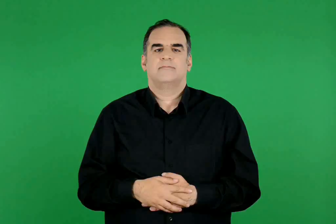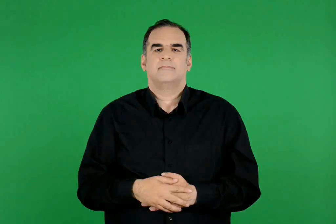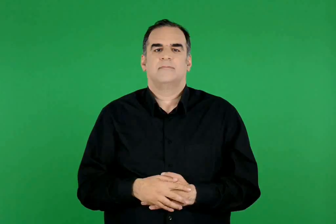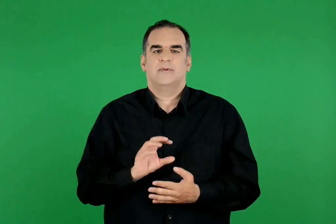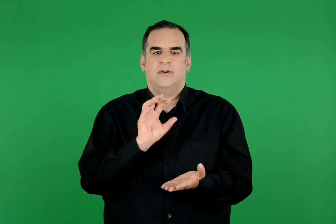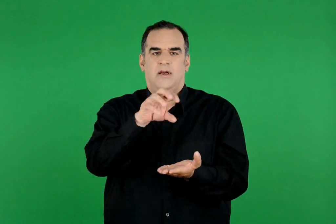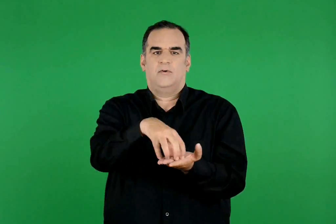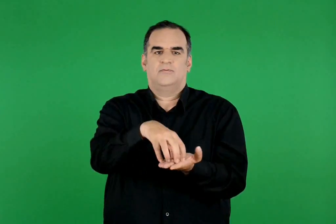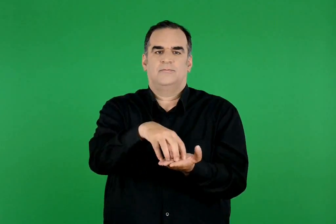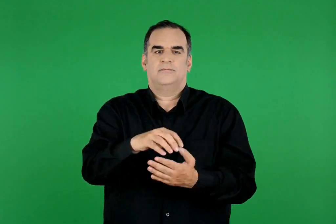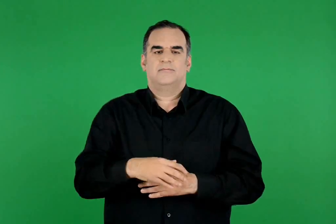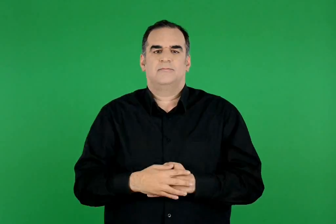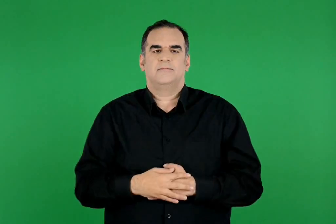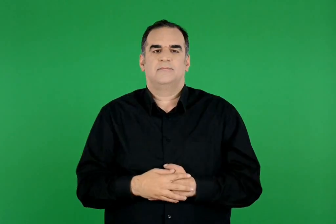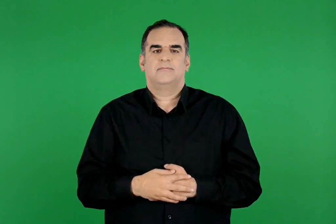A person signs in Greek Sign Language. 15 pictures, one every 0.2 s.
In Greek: ναός
